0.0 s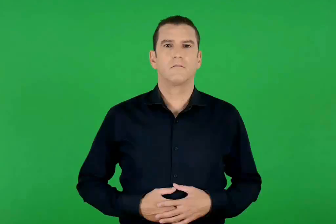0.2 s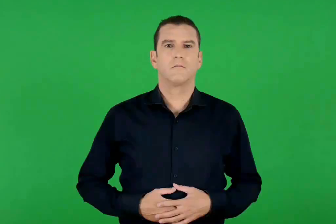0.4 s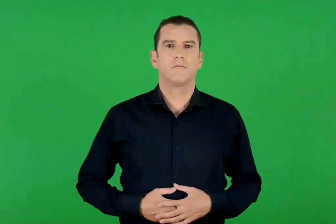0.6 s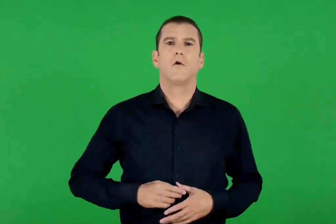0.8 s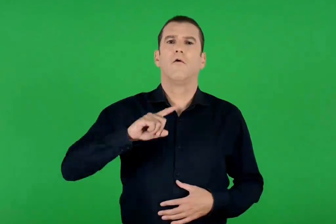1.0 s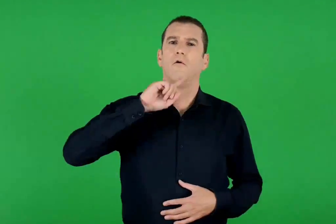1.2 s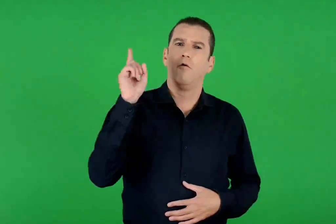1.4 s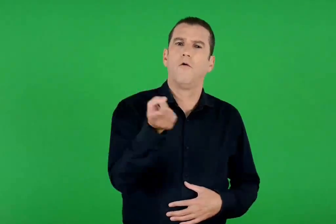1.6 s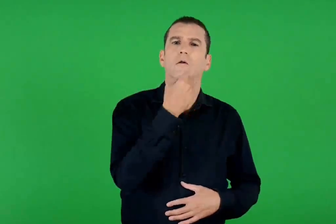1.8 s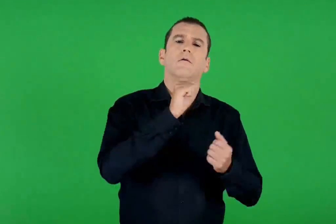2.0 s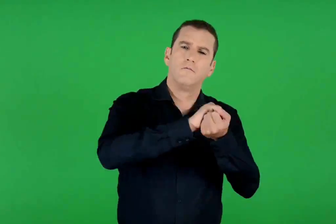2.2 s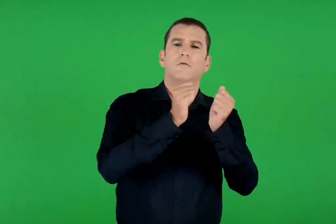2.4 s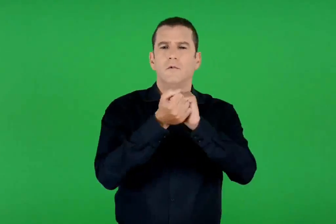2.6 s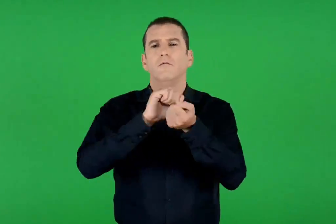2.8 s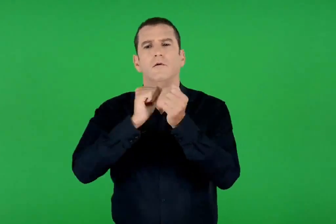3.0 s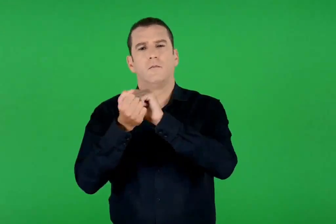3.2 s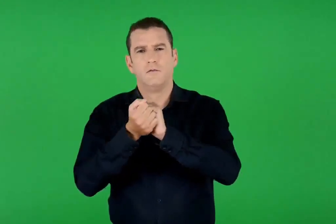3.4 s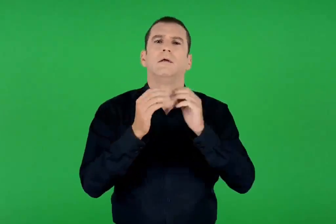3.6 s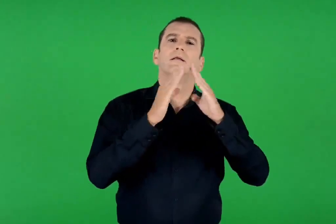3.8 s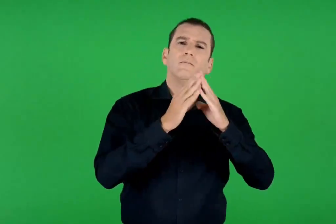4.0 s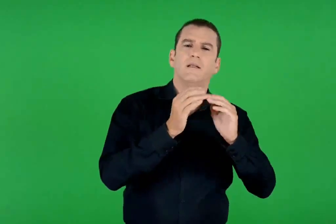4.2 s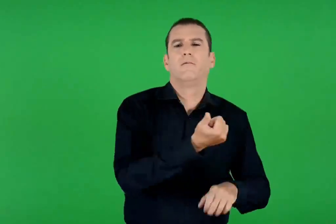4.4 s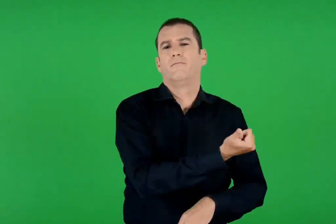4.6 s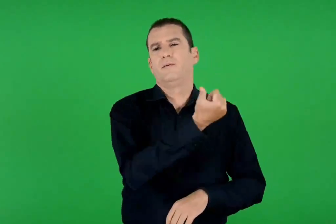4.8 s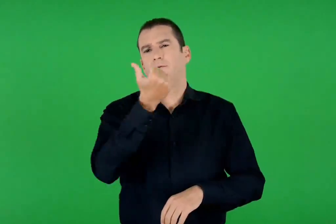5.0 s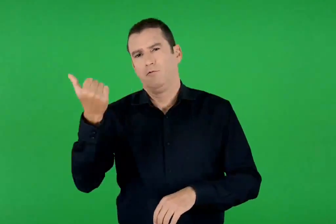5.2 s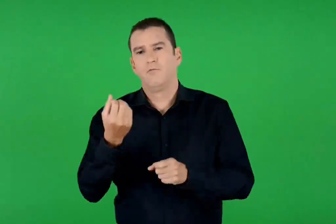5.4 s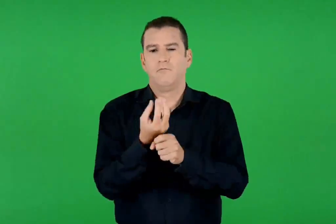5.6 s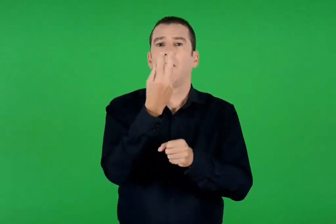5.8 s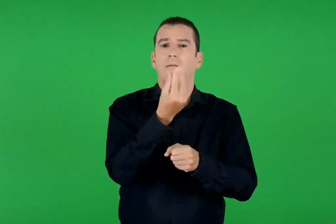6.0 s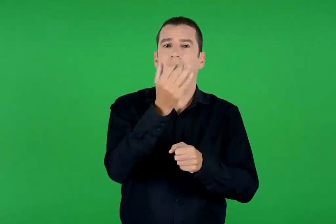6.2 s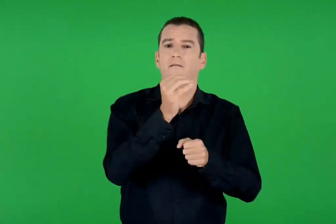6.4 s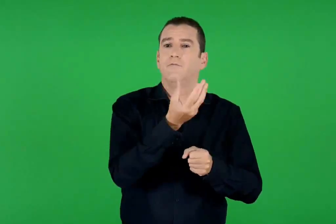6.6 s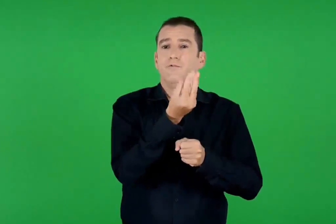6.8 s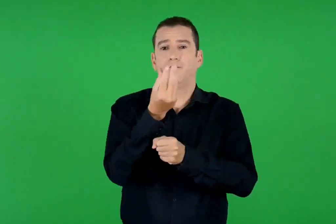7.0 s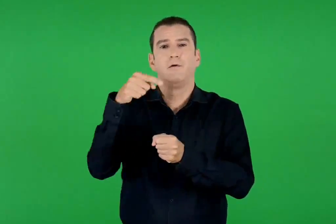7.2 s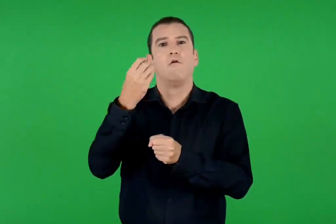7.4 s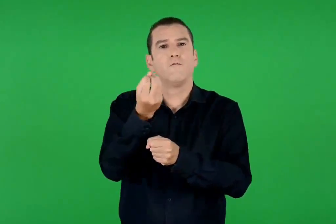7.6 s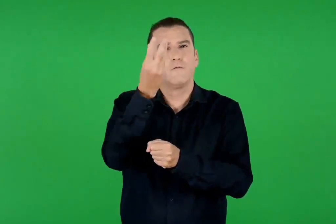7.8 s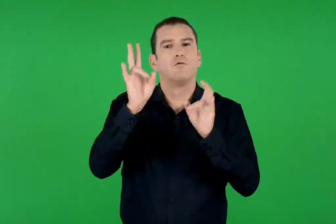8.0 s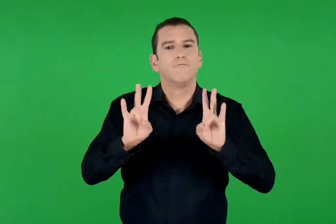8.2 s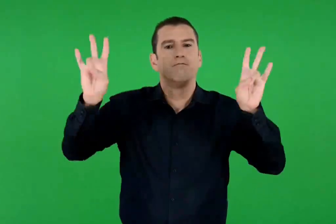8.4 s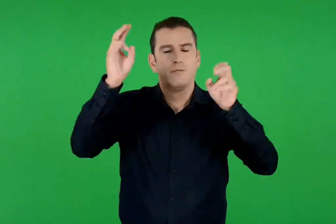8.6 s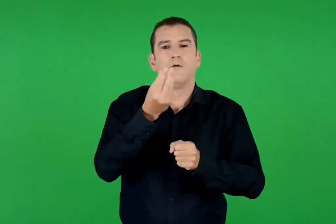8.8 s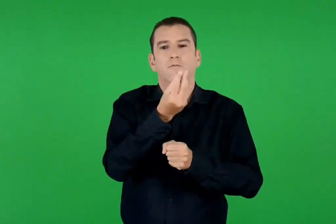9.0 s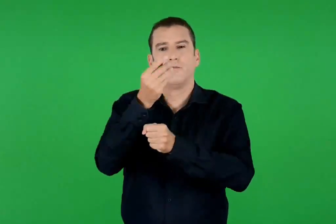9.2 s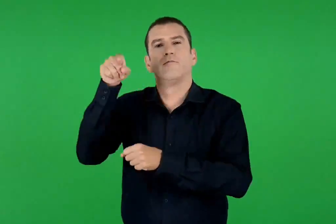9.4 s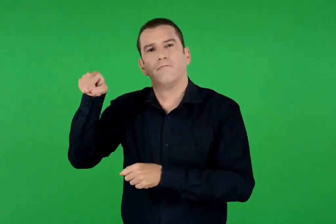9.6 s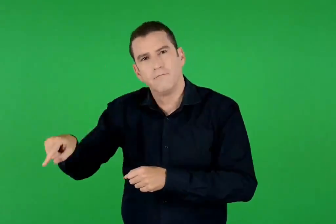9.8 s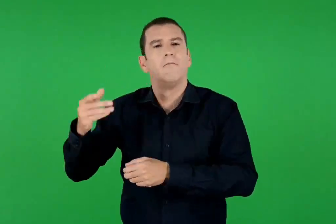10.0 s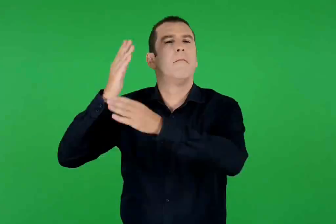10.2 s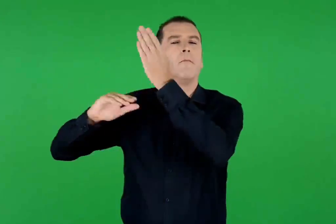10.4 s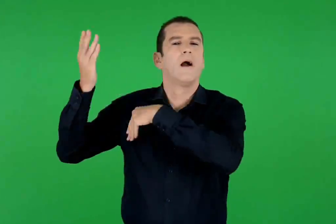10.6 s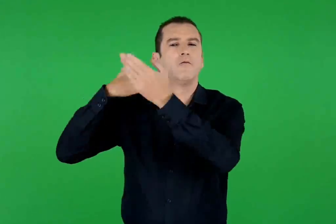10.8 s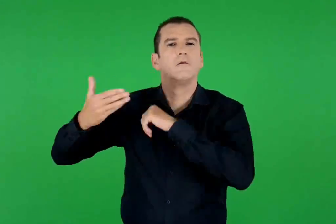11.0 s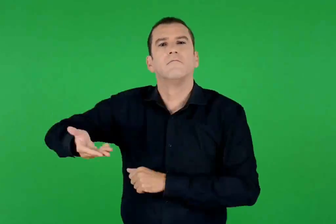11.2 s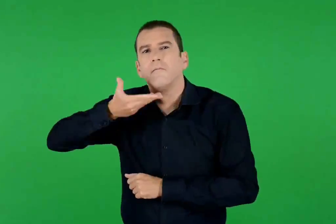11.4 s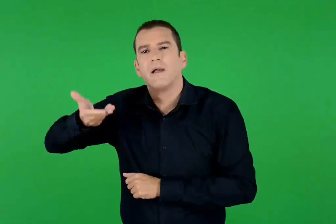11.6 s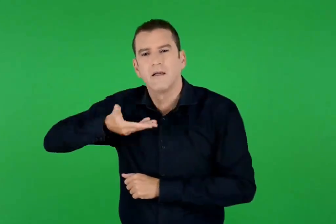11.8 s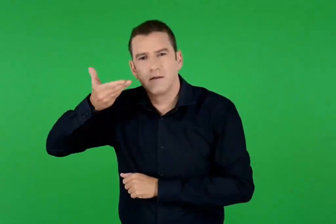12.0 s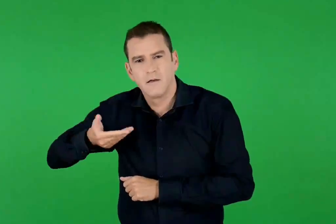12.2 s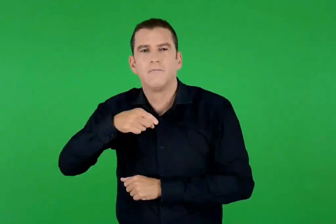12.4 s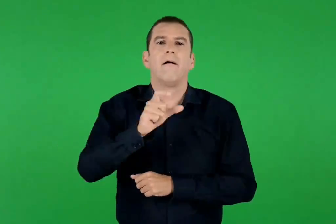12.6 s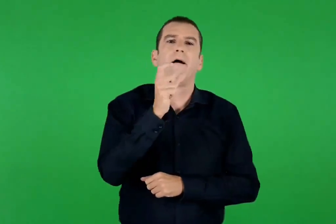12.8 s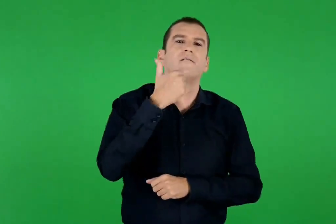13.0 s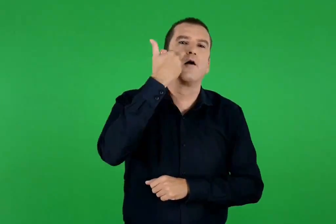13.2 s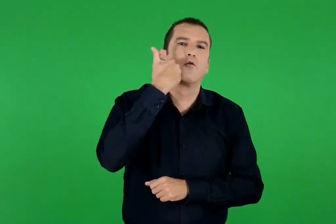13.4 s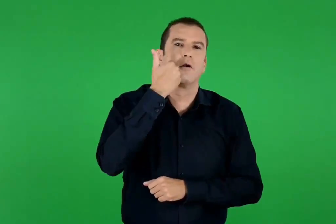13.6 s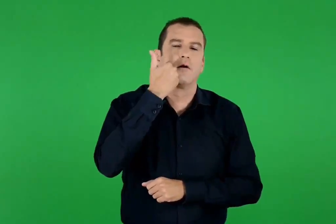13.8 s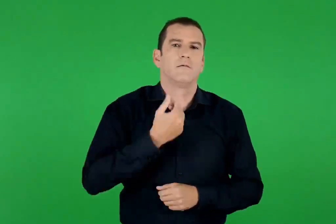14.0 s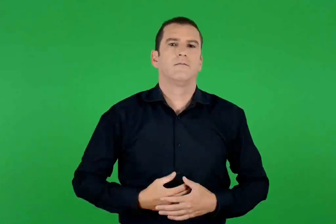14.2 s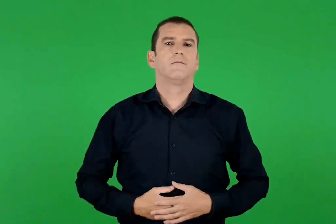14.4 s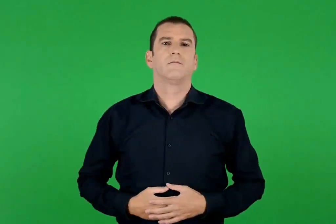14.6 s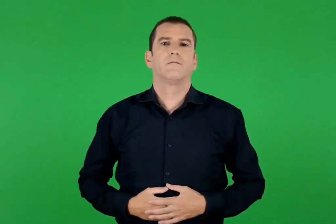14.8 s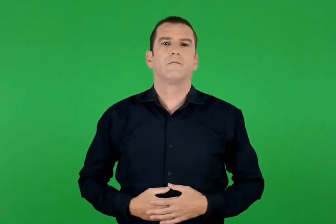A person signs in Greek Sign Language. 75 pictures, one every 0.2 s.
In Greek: όλοι φιλιούνται και επιστρέφουν στο σπίτι με αναμμένη τη λαμπάδα με το αναστάσιμο φως για την παραδοσιακή μαγειρίτσα και τα κόκκινα αυγά
